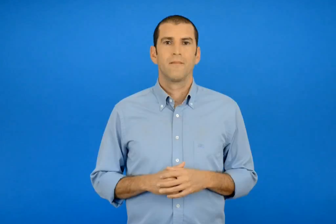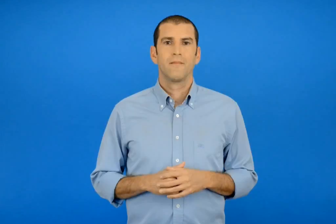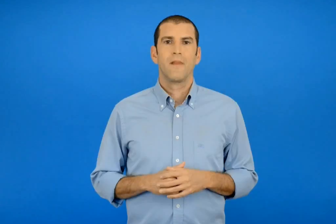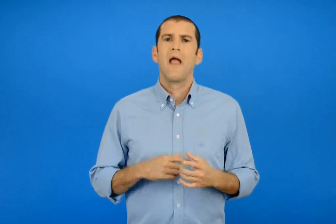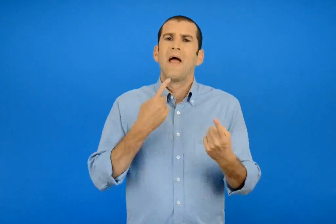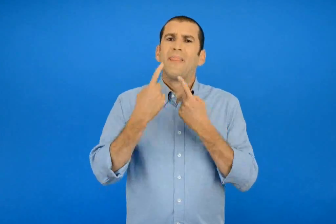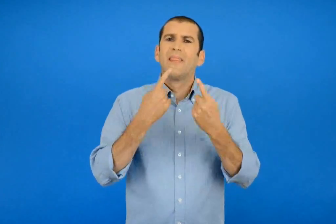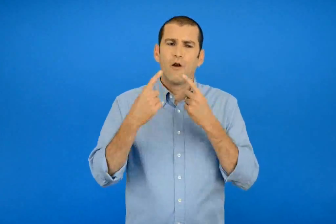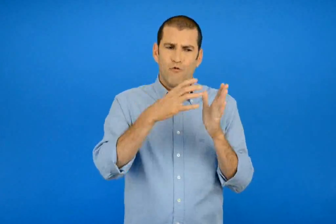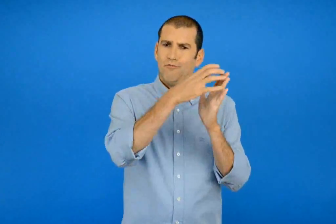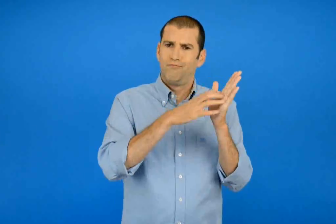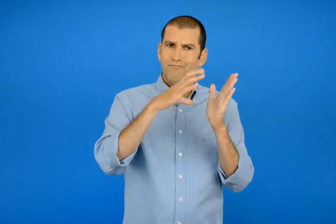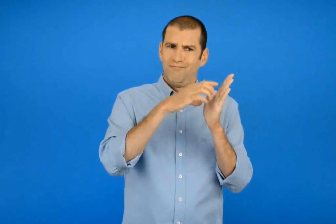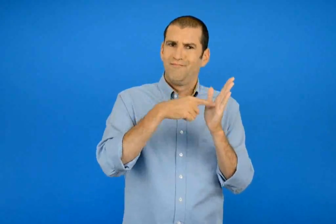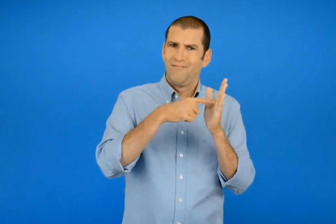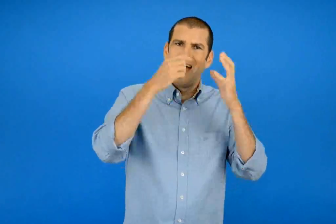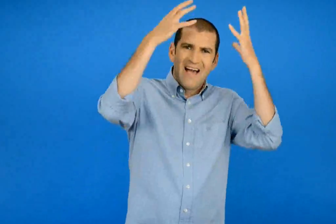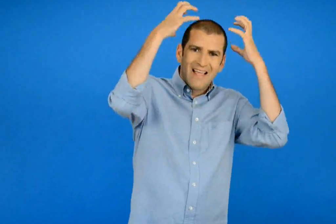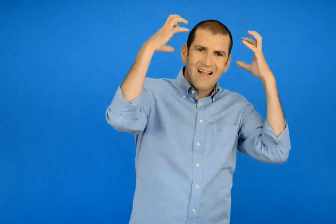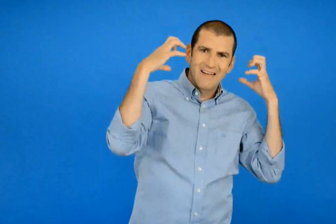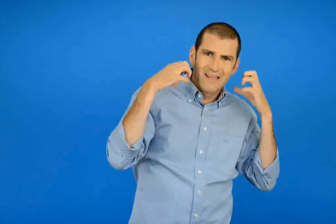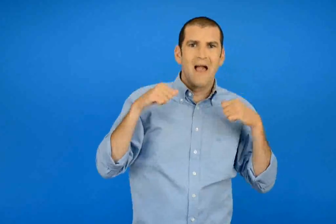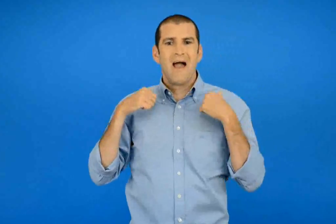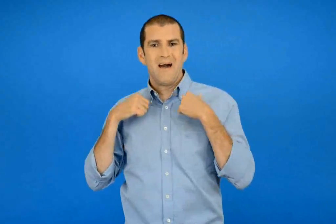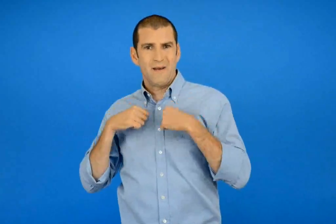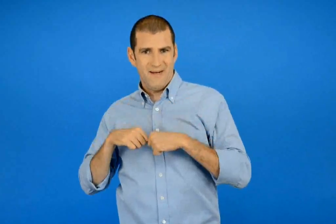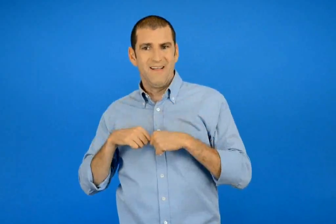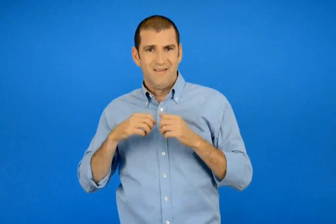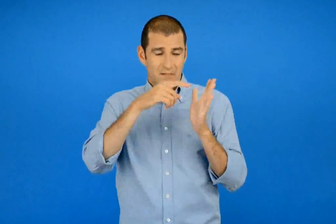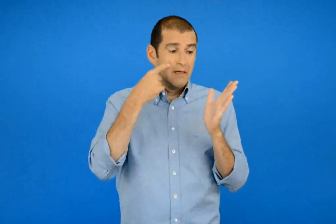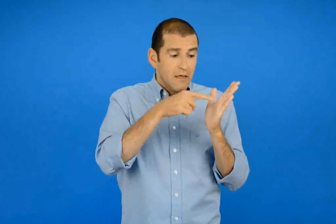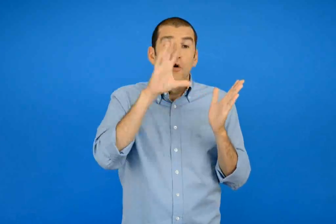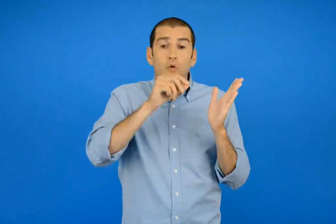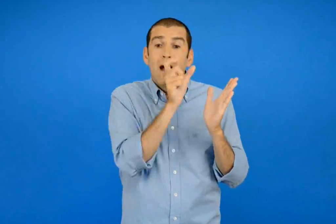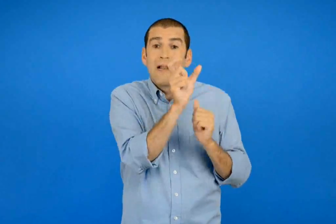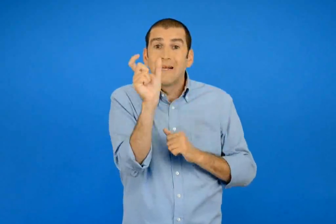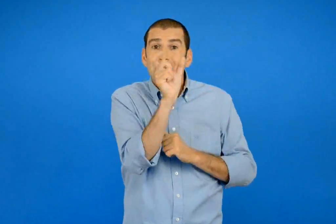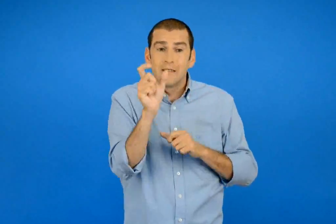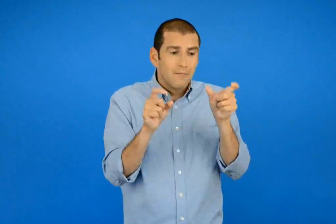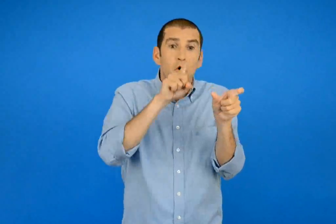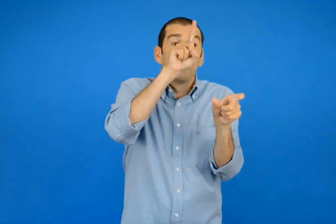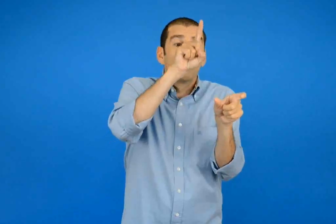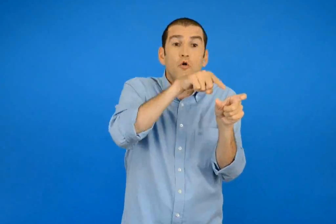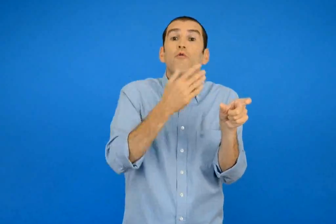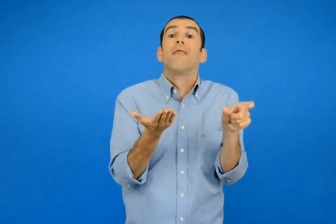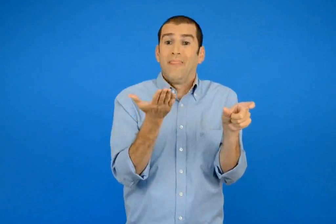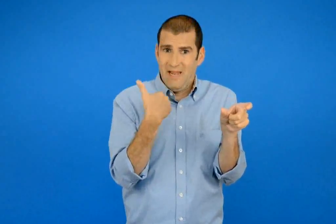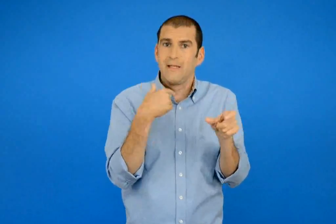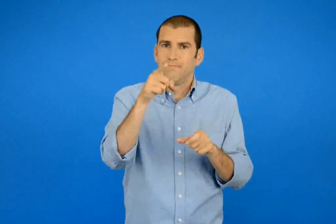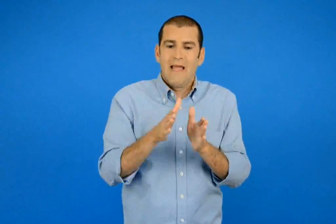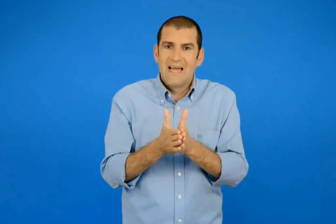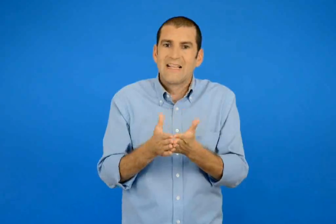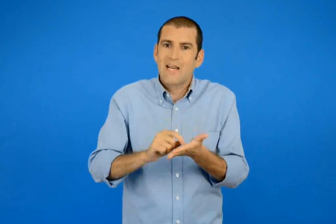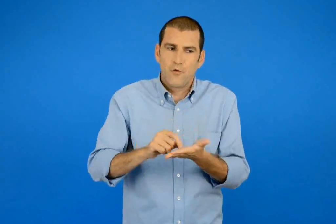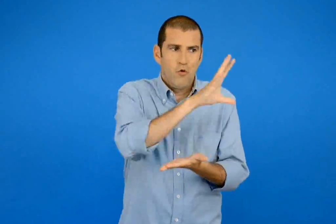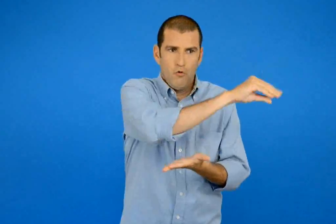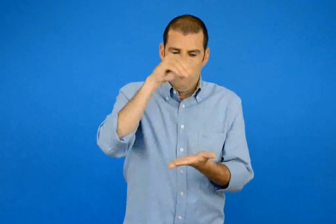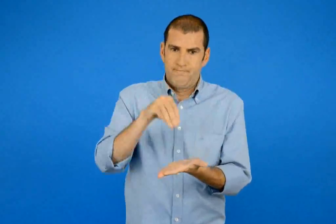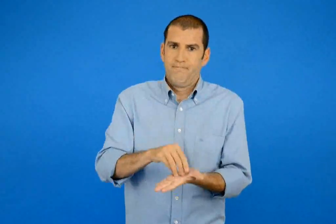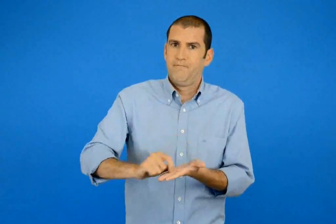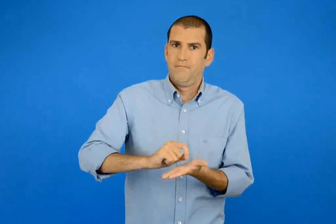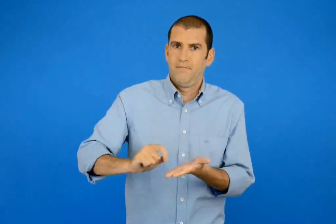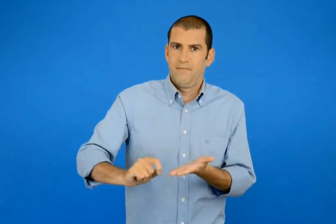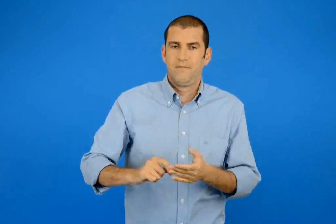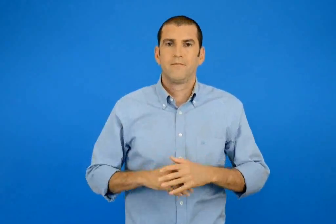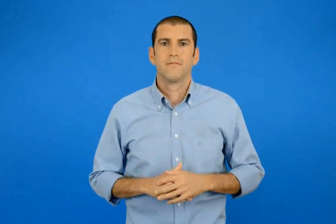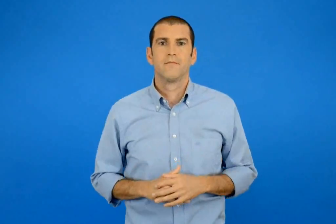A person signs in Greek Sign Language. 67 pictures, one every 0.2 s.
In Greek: αντίγραψε στο τετράδιο σου όσες λέξεις από το διάλογο της γαλήνης με τον αρμπεν δεν έχουν τόνο
